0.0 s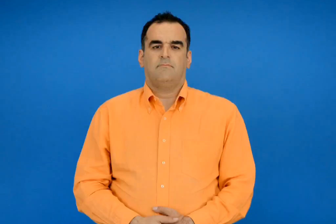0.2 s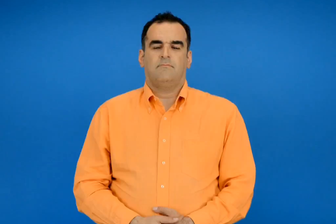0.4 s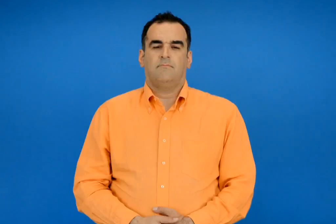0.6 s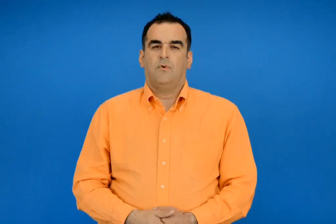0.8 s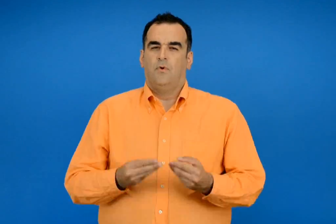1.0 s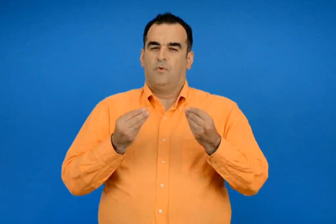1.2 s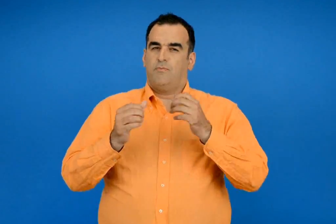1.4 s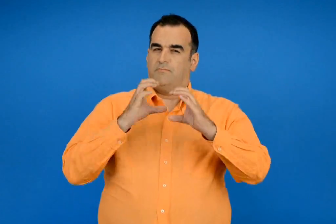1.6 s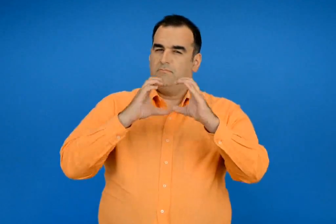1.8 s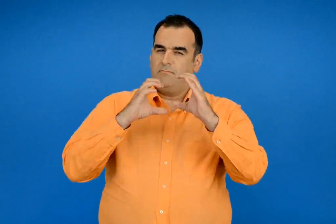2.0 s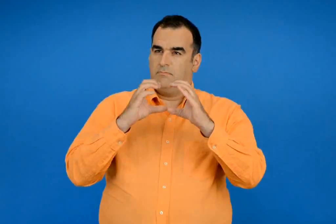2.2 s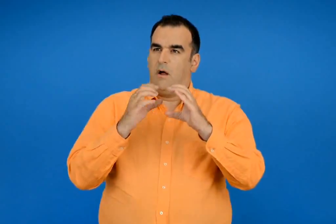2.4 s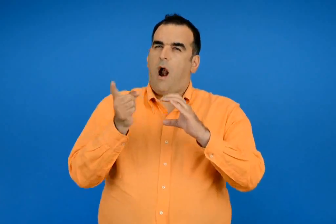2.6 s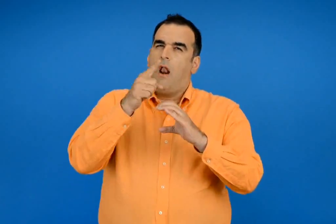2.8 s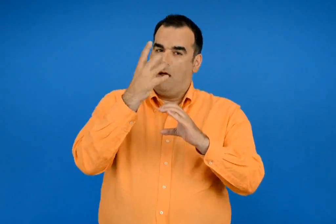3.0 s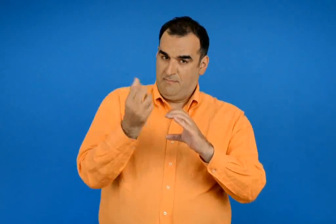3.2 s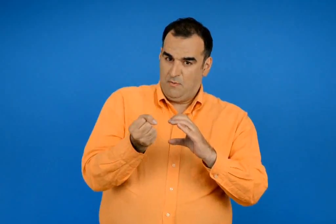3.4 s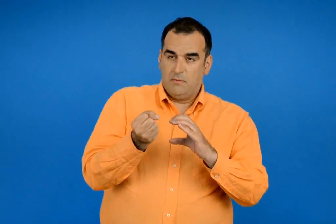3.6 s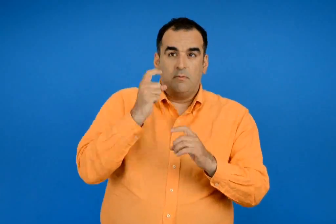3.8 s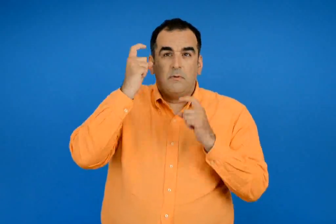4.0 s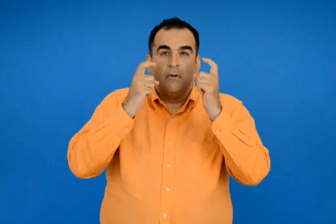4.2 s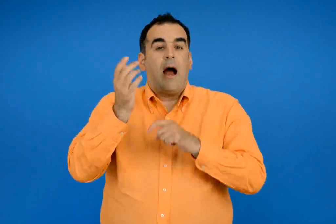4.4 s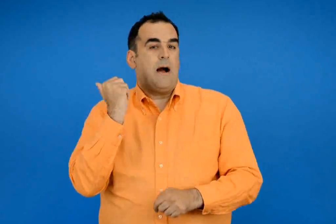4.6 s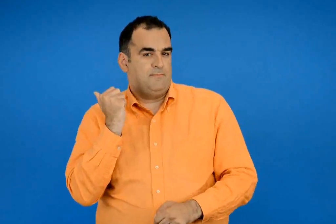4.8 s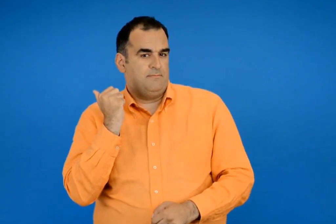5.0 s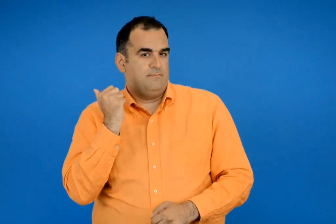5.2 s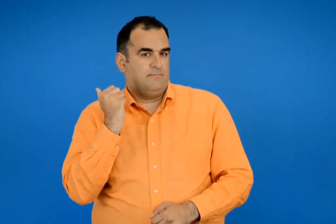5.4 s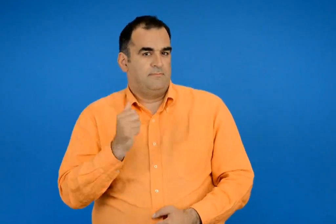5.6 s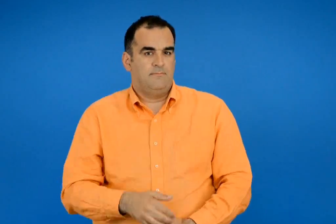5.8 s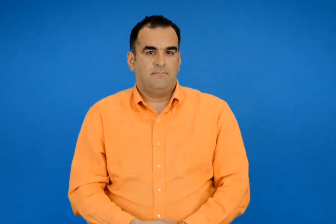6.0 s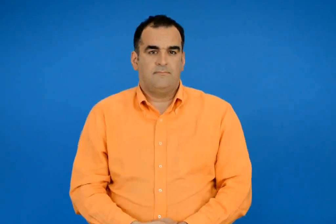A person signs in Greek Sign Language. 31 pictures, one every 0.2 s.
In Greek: υπάρχουν άλλοι τρόποι επικοινωνίας που δεν τους σκέφτηκαν ;
